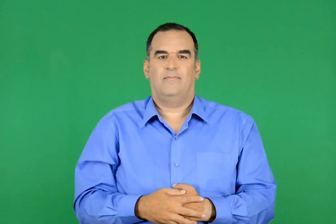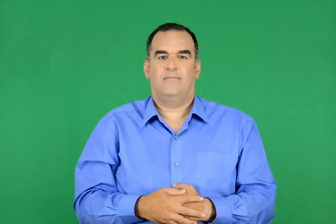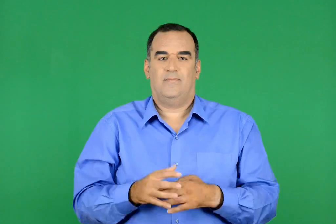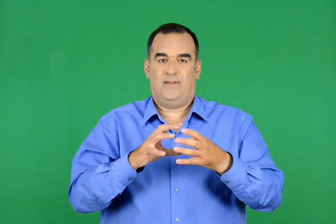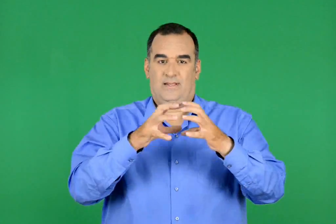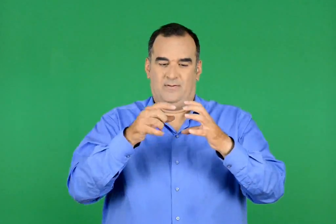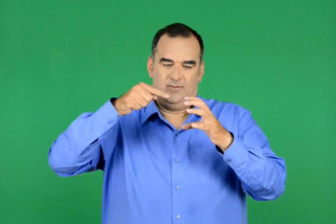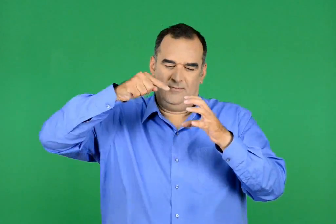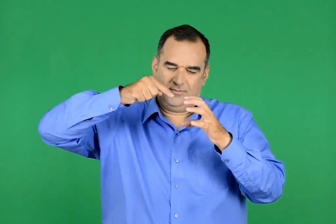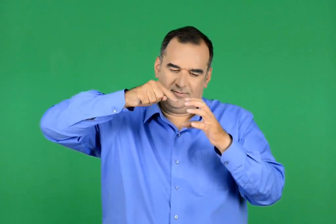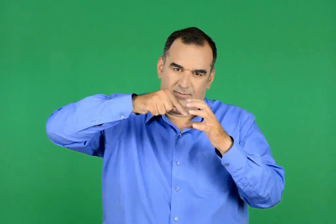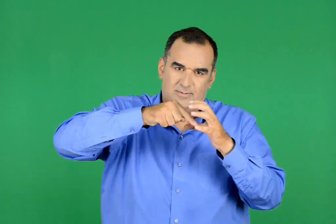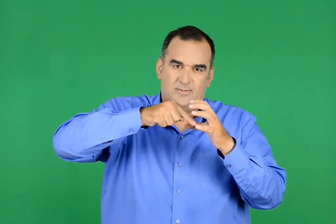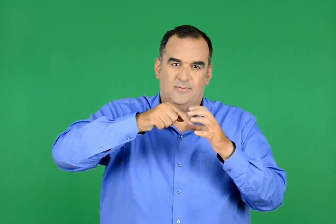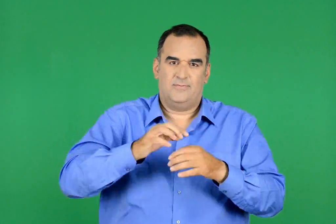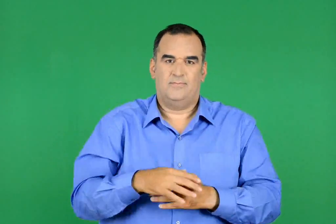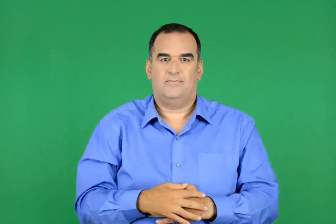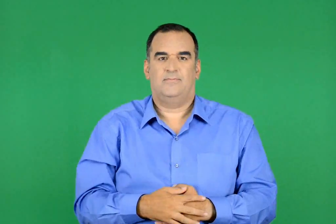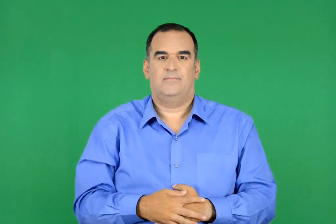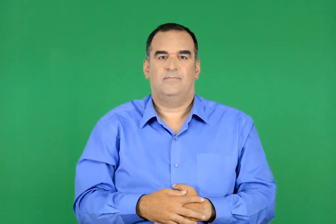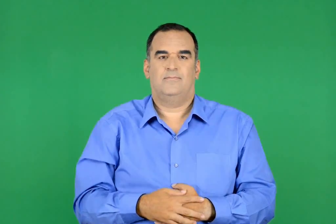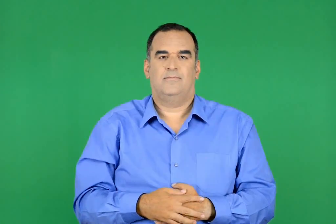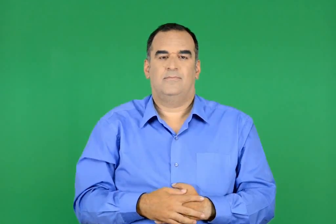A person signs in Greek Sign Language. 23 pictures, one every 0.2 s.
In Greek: ταξίδι στο κέντρο της γης
